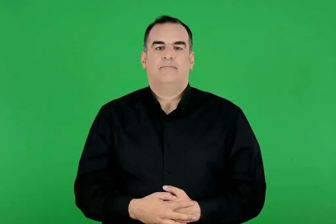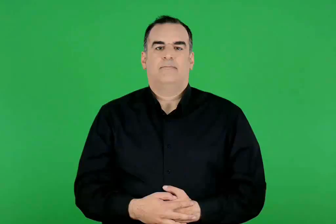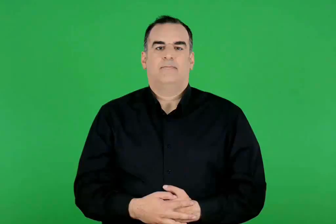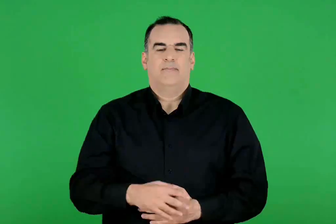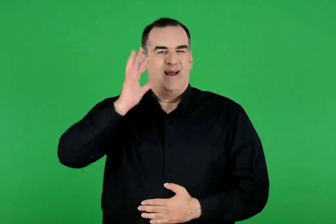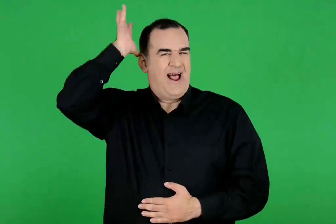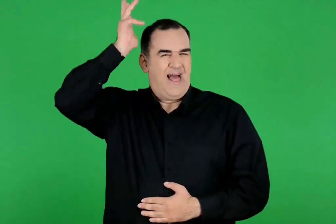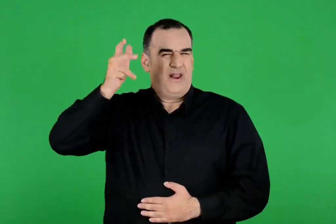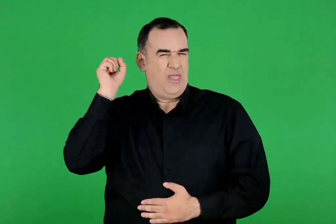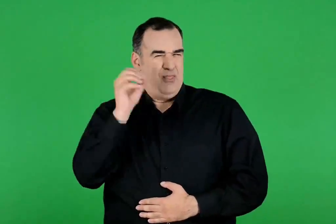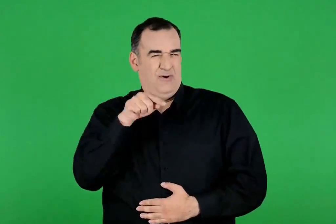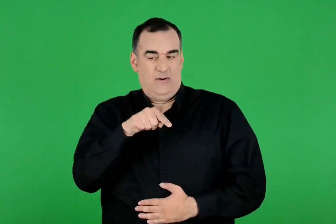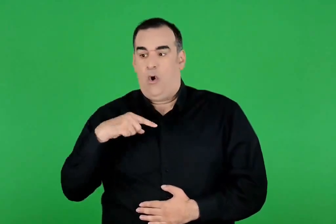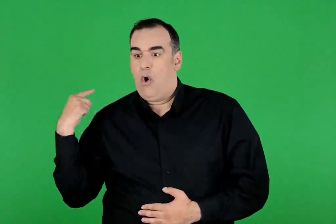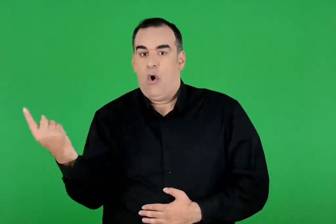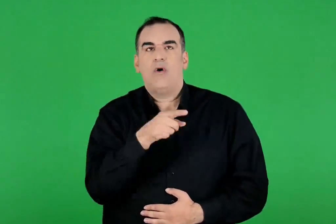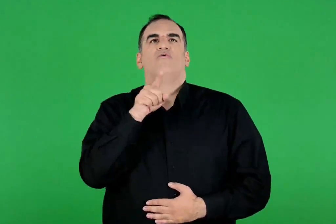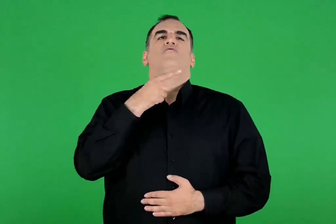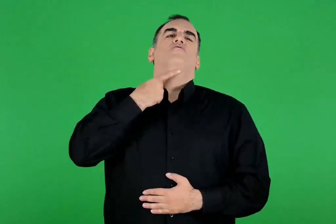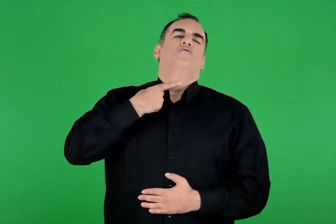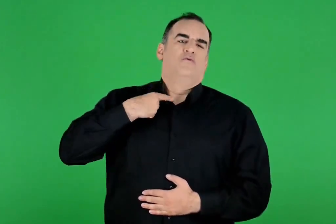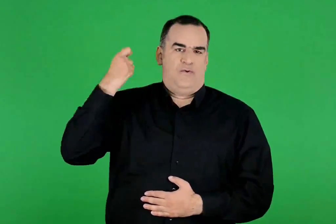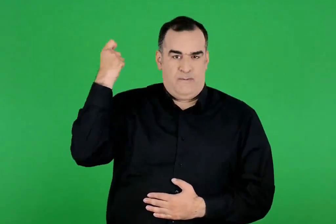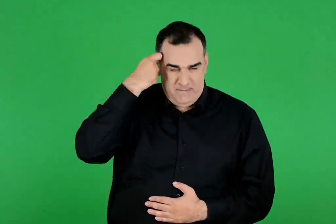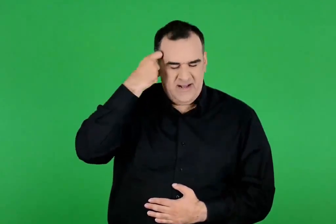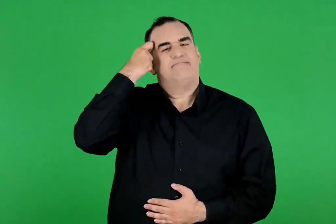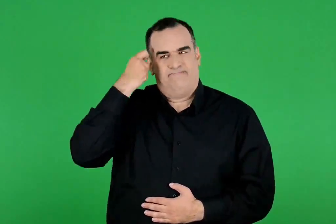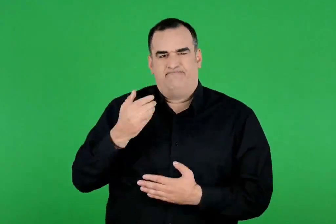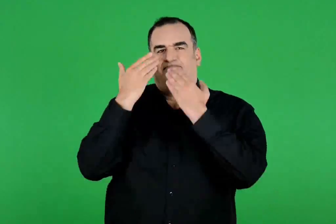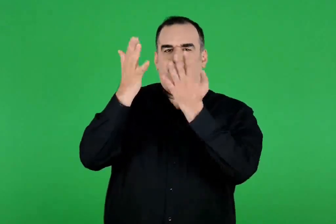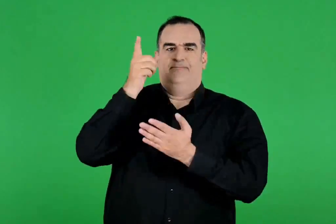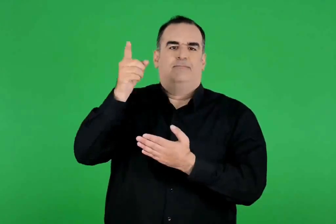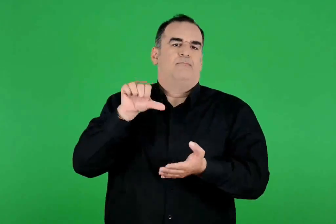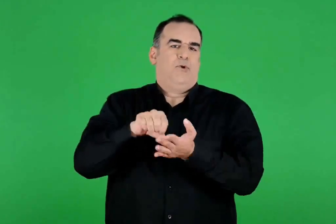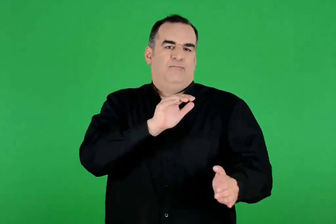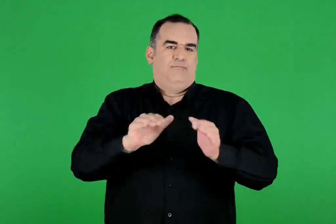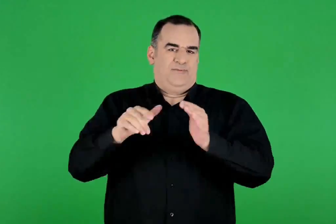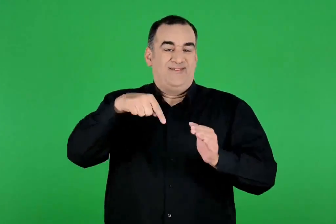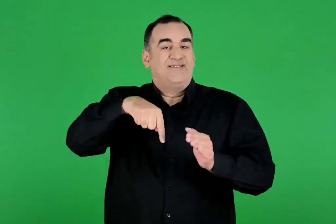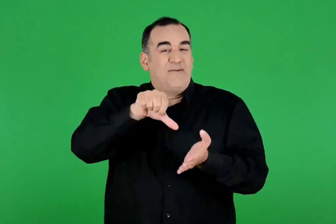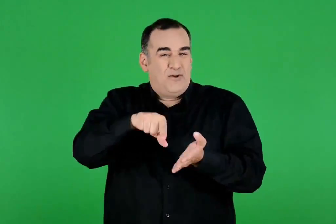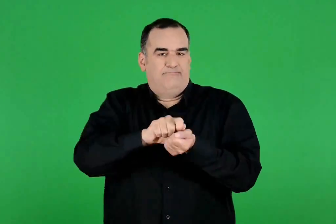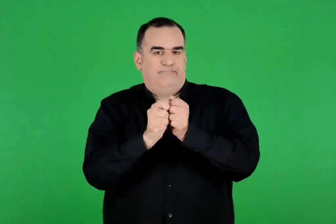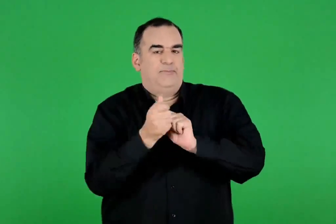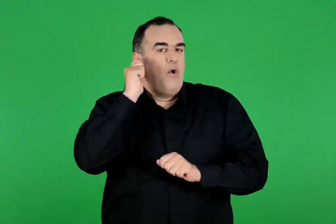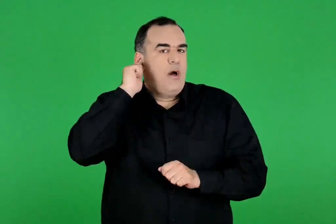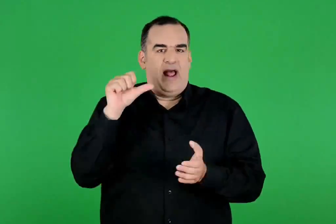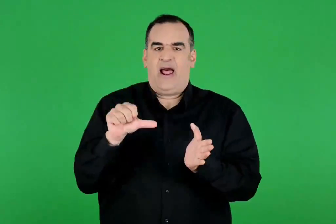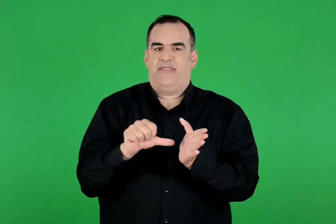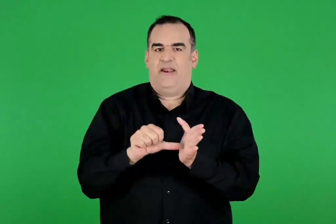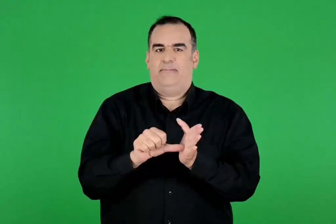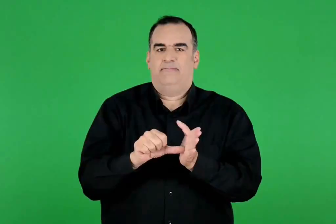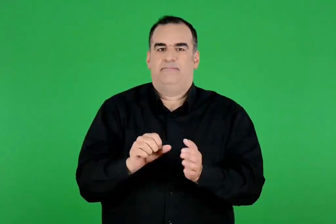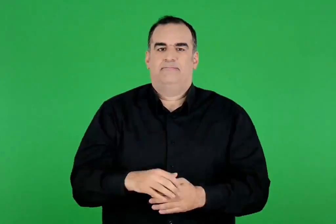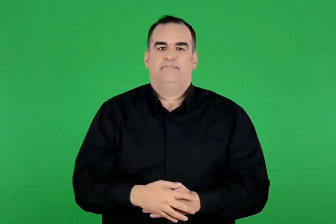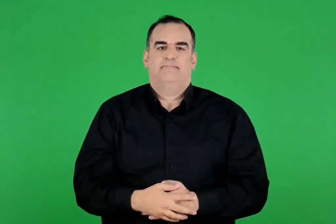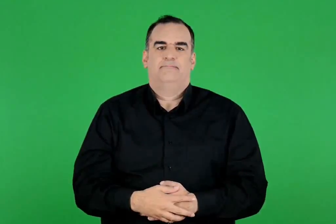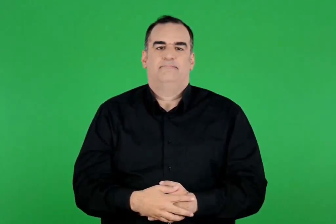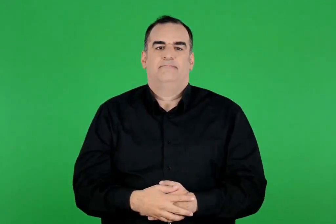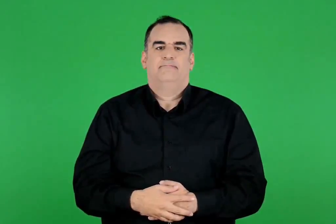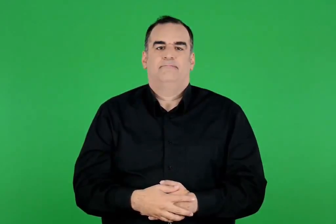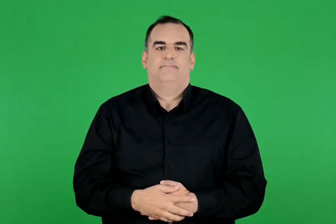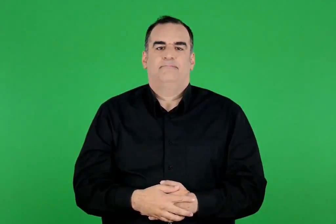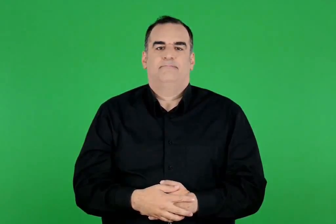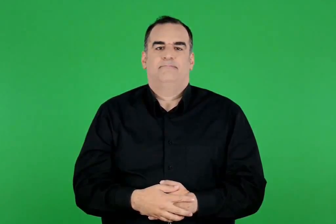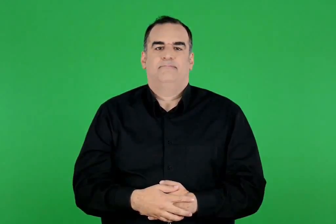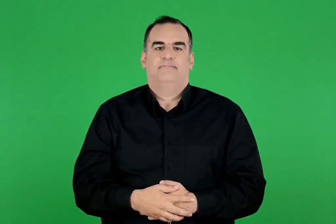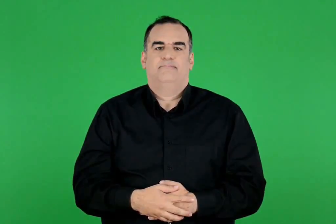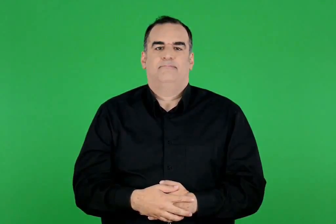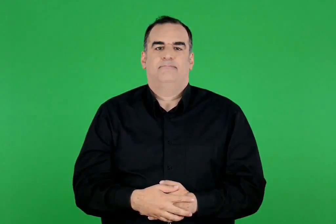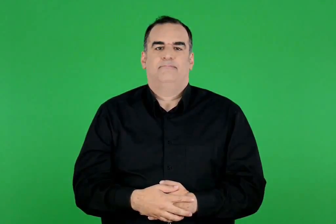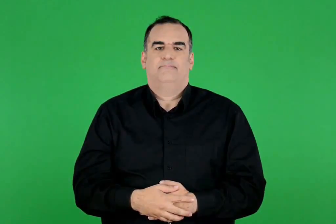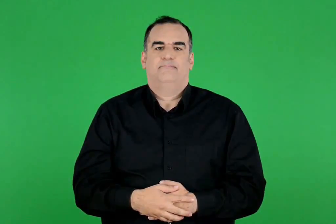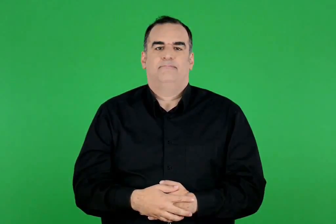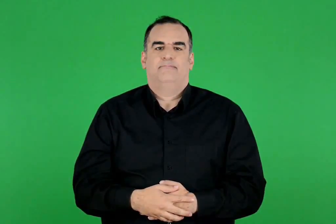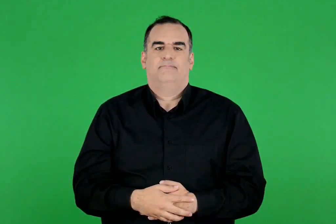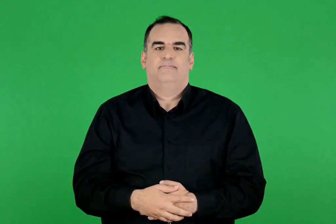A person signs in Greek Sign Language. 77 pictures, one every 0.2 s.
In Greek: το δώρο της αθηνάς άρεσε σε όλους περισσότερο. έτσι έγινε η αθηνά προστάτιδα της πόλης , που πήρε και το όνομά της. ονομάστηκε αθήνα
